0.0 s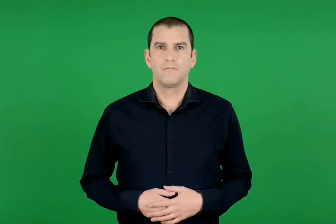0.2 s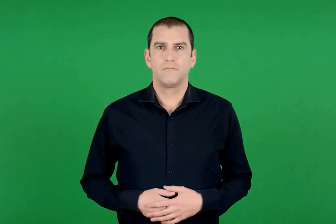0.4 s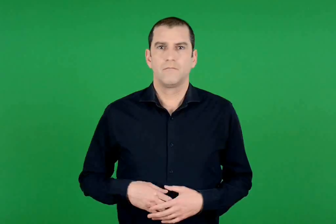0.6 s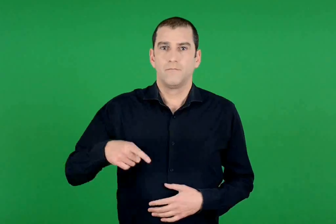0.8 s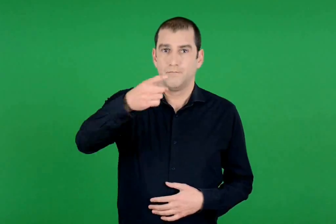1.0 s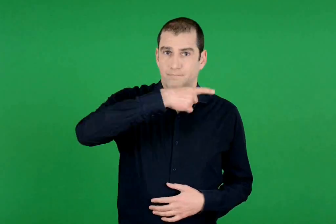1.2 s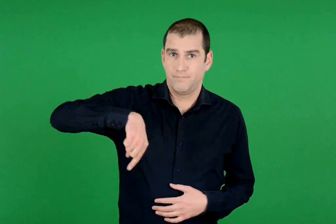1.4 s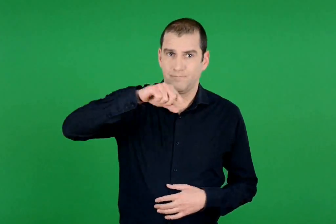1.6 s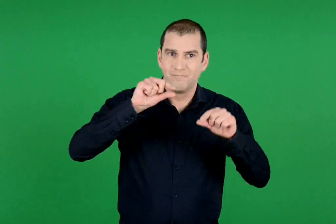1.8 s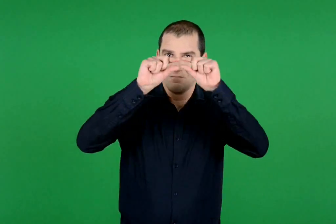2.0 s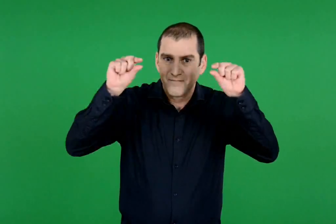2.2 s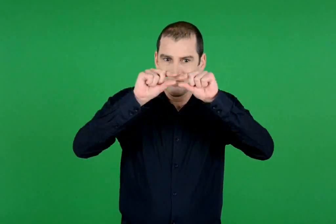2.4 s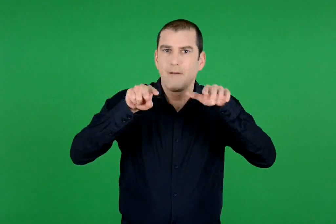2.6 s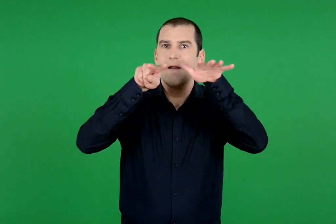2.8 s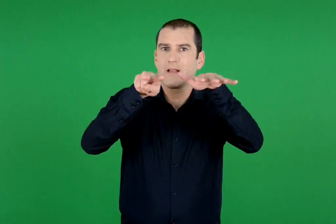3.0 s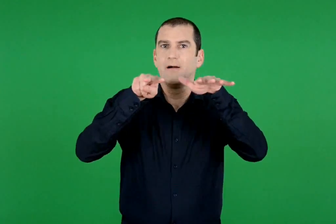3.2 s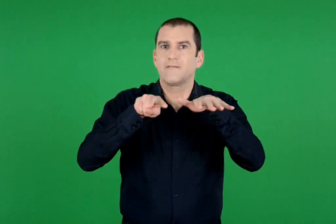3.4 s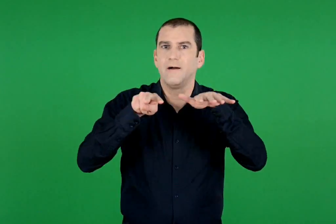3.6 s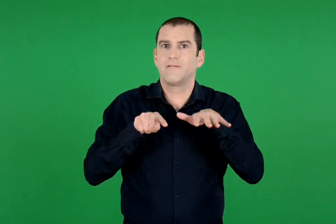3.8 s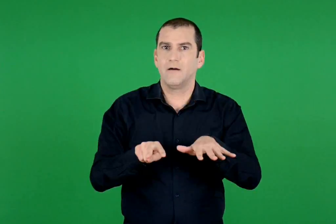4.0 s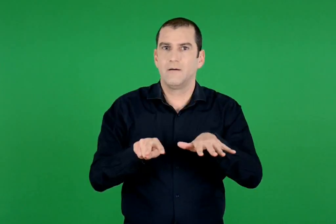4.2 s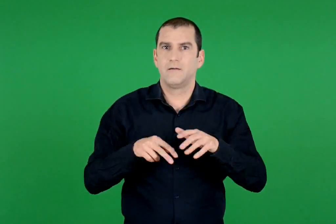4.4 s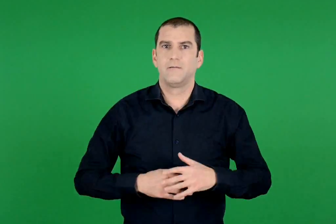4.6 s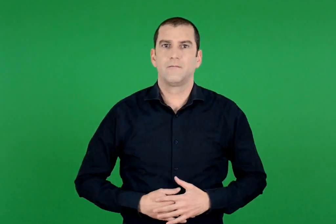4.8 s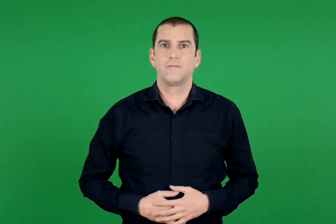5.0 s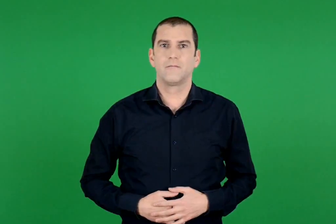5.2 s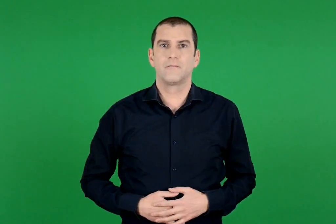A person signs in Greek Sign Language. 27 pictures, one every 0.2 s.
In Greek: παίρνουμε ομάδες των 7
